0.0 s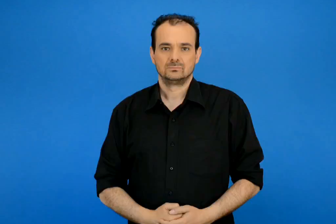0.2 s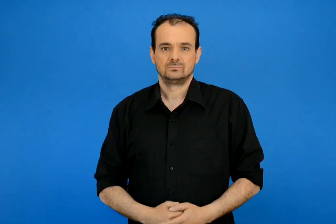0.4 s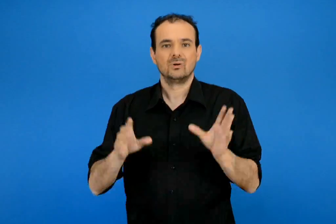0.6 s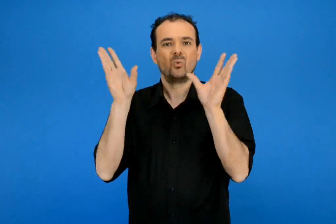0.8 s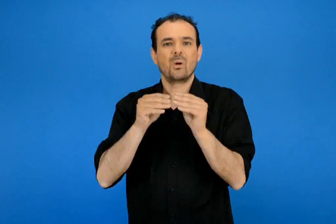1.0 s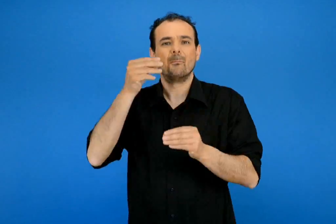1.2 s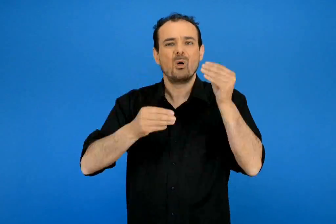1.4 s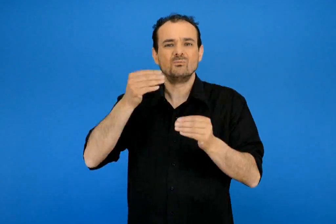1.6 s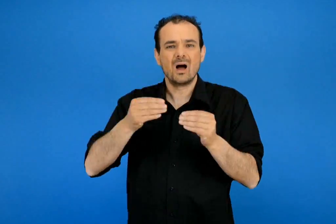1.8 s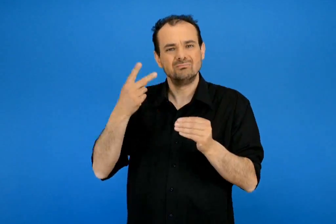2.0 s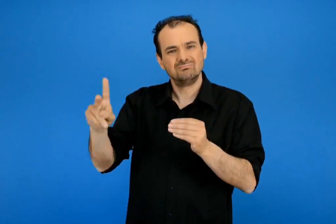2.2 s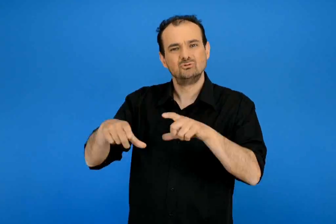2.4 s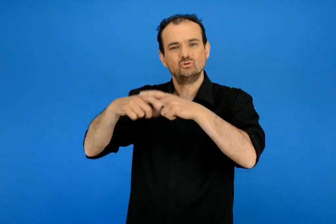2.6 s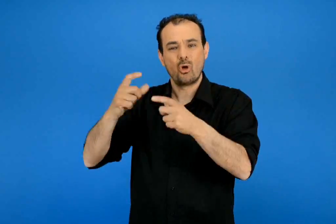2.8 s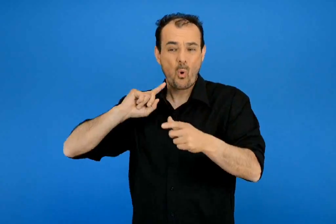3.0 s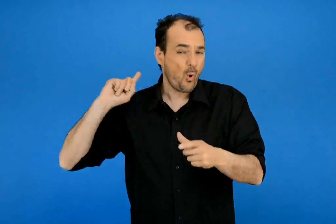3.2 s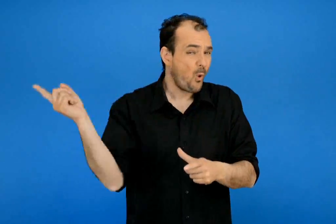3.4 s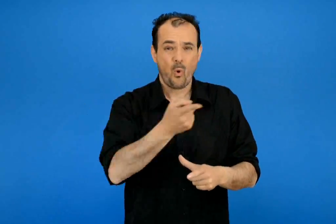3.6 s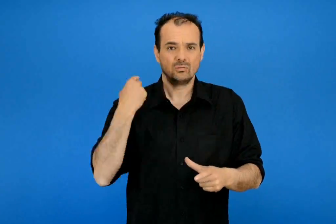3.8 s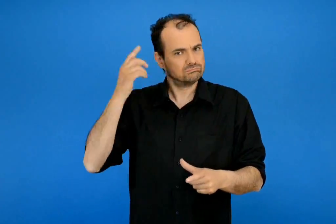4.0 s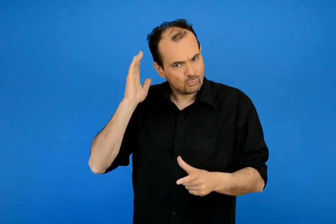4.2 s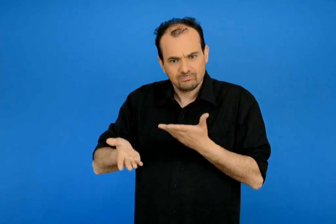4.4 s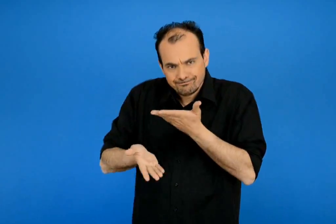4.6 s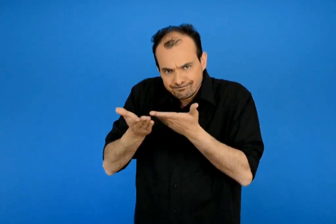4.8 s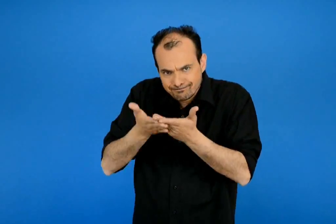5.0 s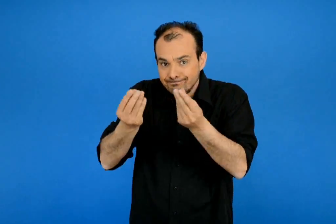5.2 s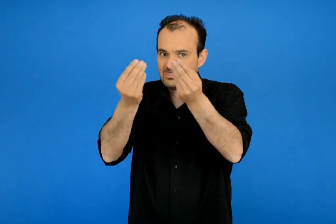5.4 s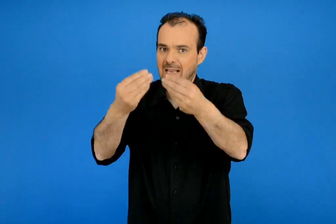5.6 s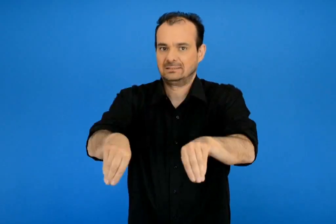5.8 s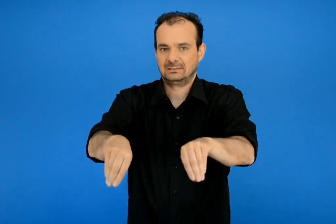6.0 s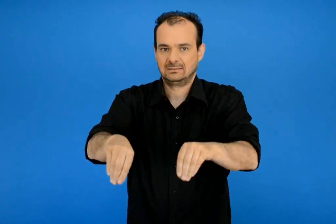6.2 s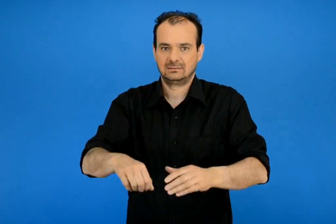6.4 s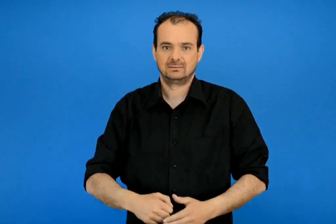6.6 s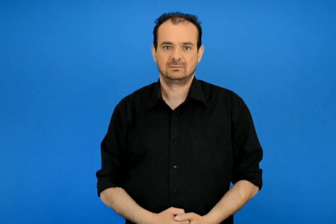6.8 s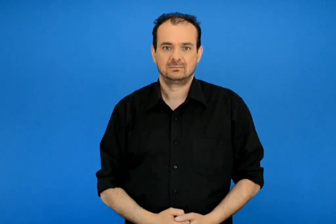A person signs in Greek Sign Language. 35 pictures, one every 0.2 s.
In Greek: όλοι μπορούμε να βοηθήσουμε για να λυθούν τα προβλήματα του σχολείου
